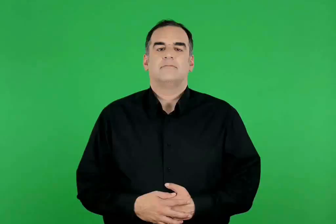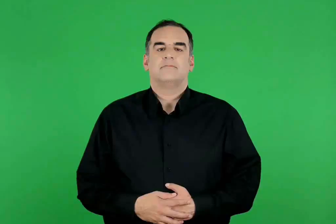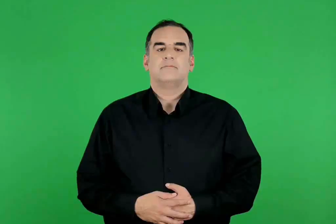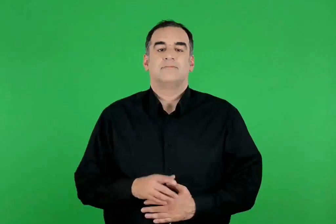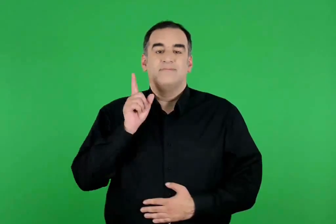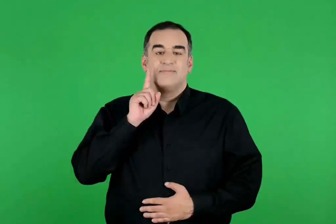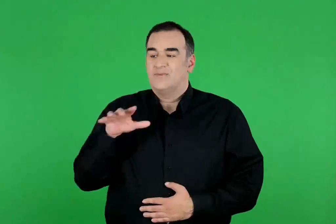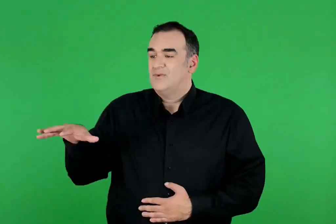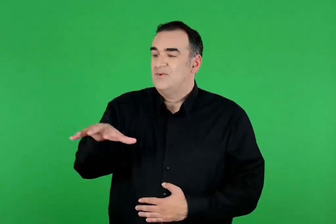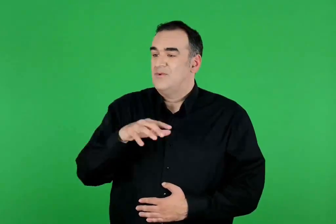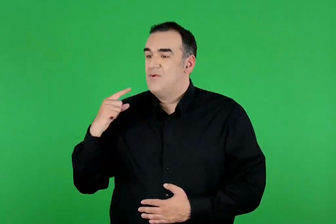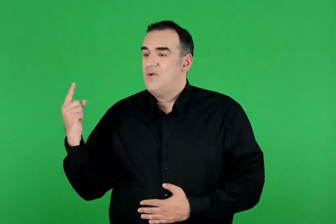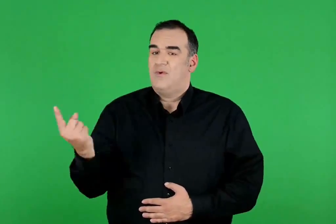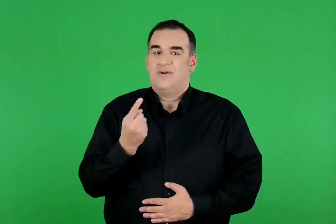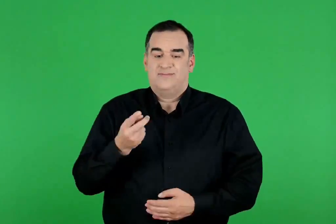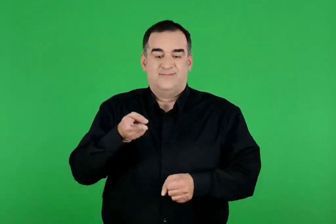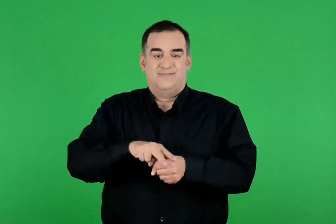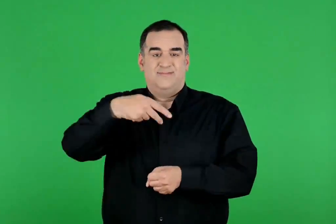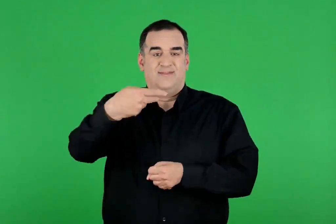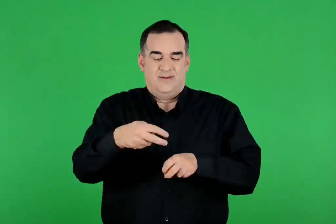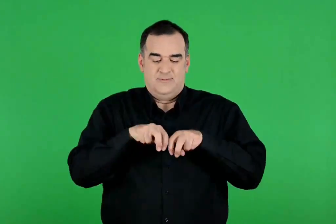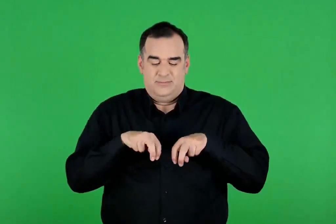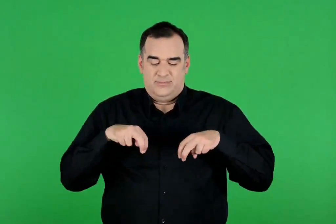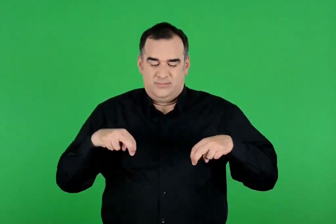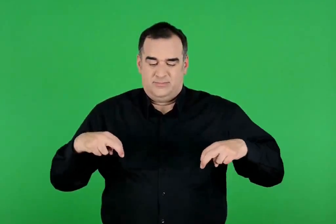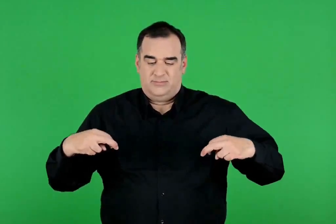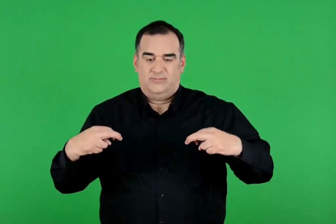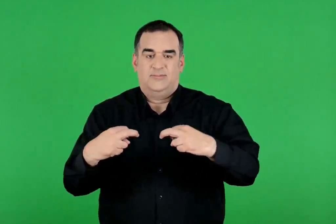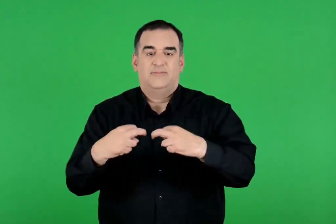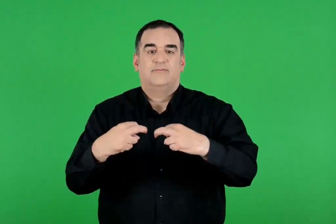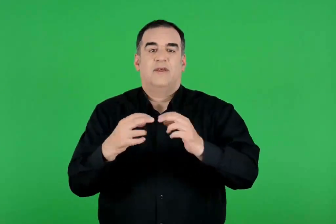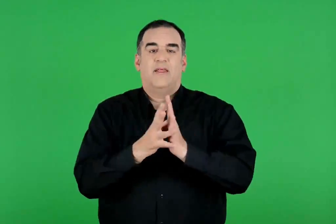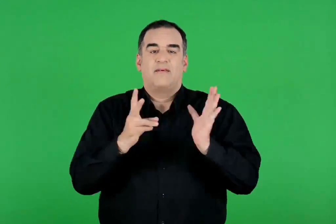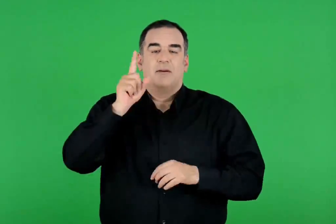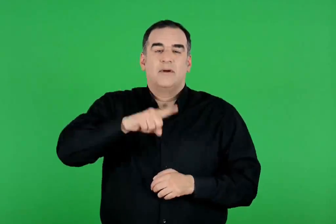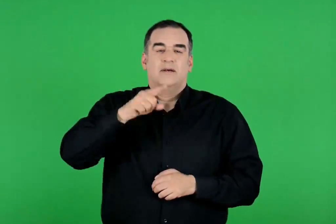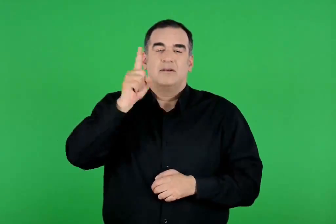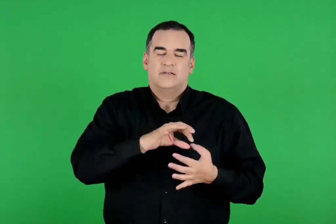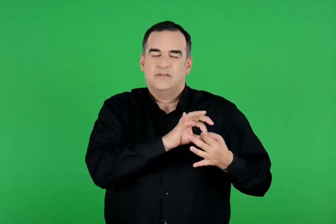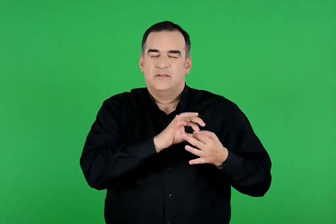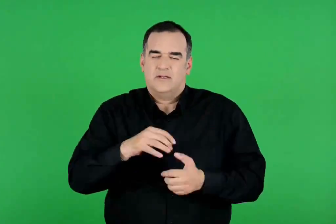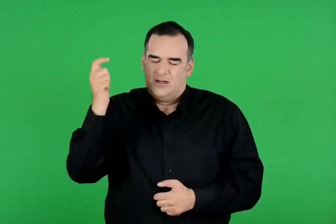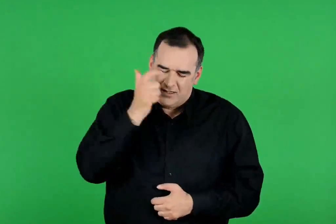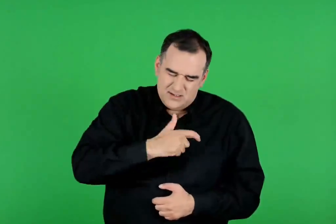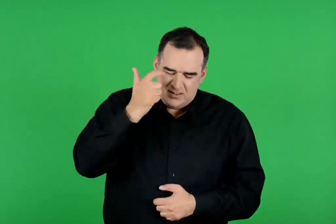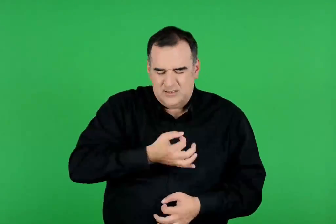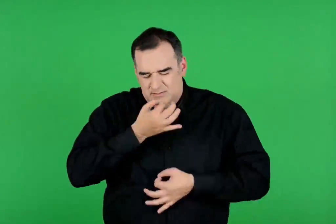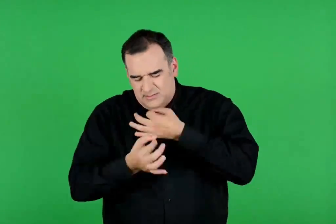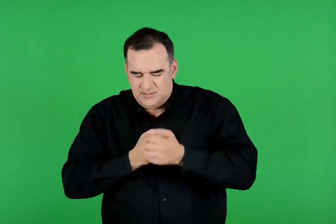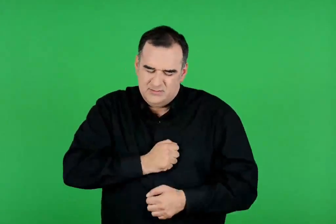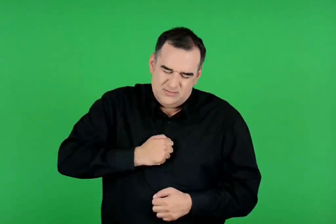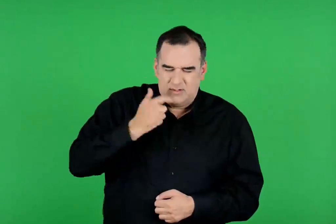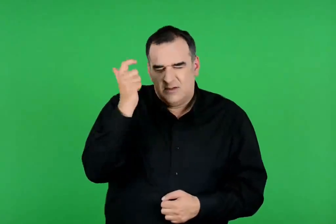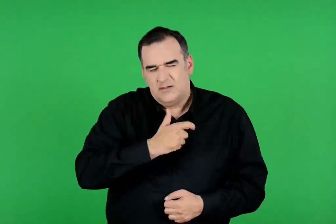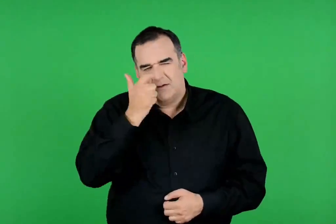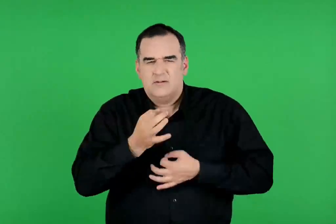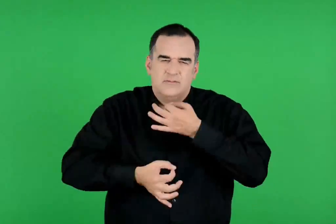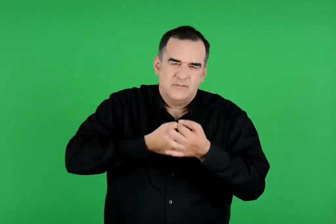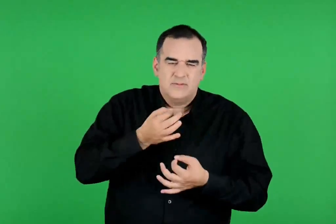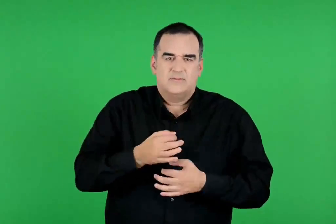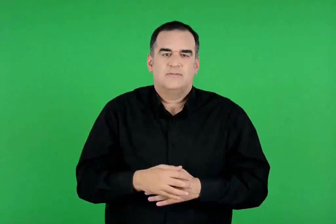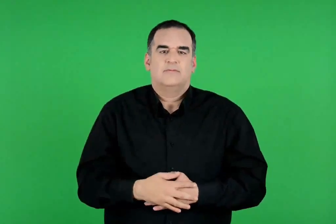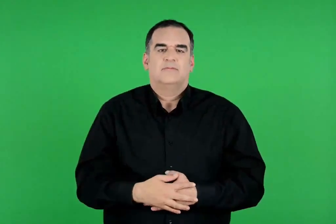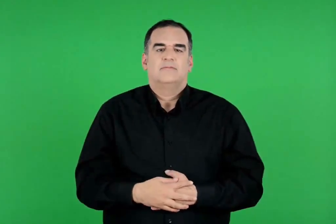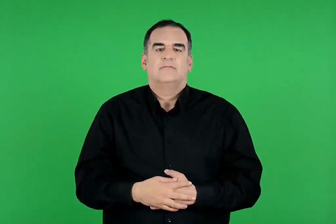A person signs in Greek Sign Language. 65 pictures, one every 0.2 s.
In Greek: μετά έκαψαν το σώμα του , έβαλαν τα οστά του στο ίδιο δοχείο με τα οστά του πάτροκλου και , για να τον τιμήσουν , έκαναν αγώνες
